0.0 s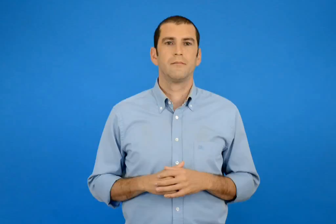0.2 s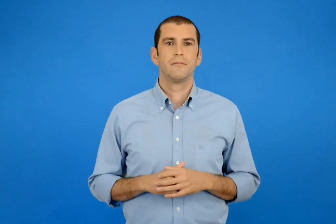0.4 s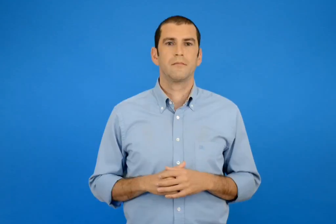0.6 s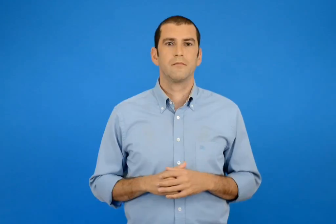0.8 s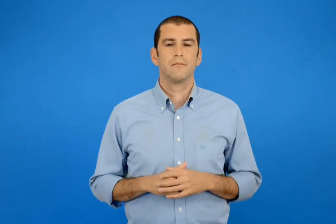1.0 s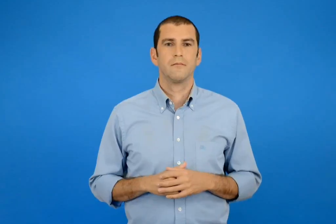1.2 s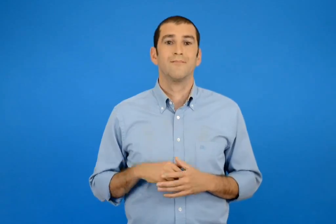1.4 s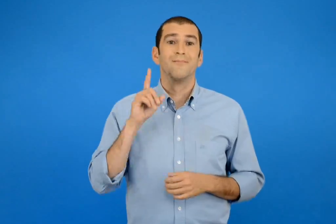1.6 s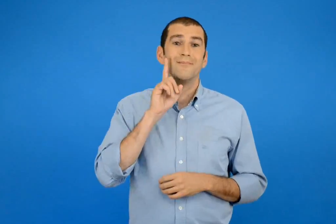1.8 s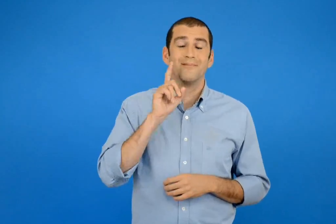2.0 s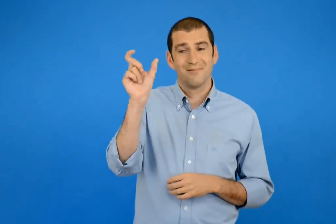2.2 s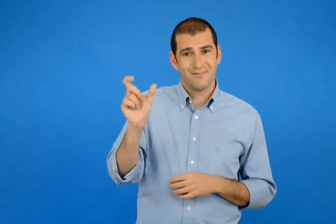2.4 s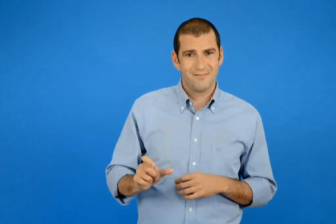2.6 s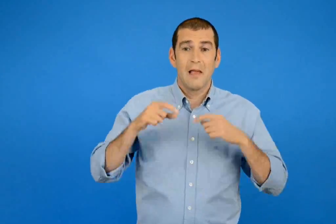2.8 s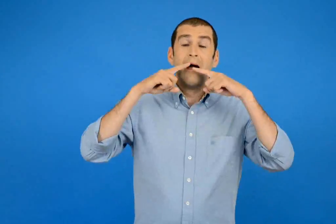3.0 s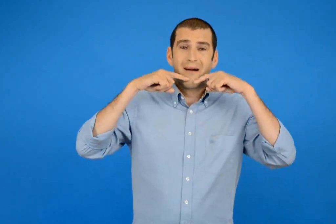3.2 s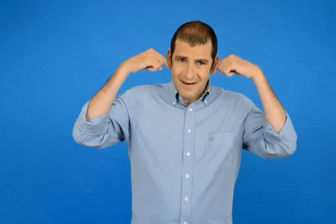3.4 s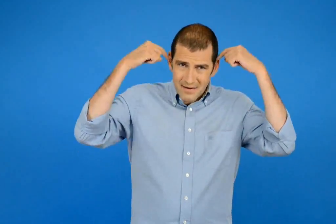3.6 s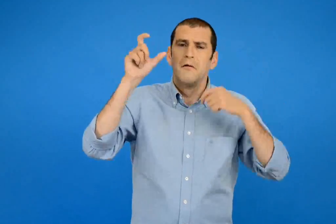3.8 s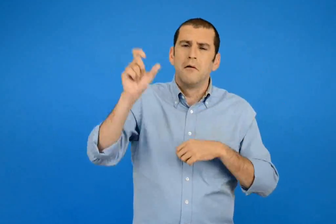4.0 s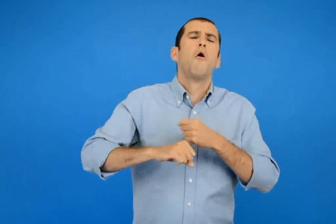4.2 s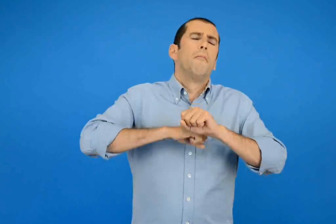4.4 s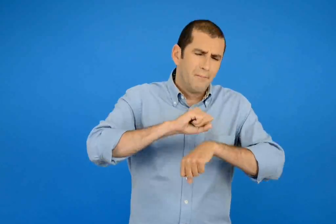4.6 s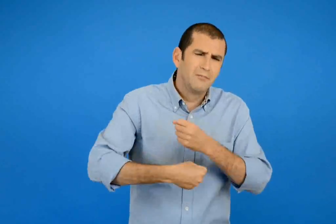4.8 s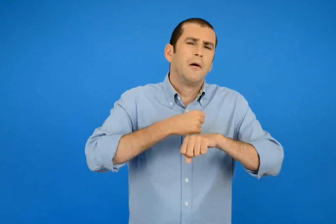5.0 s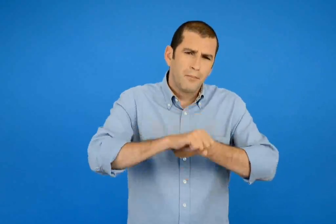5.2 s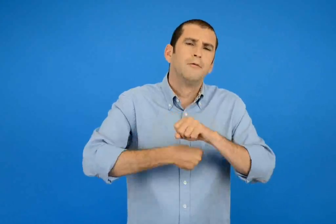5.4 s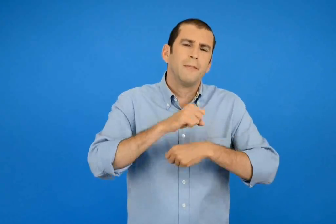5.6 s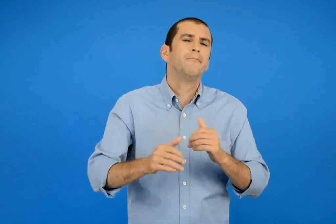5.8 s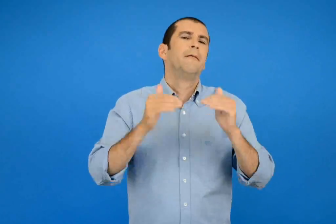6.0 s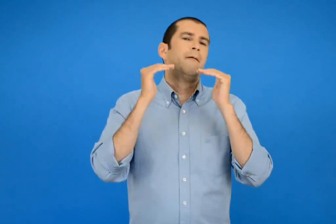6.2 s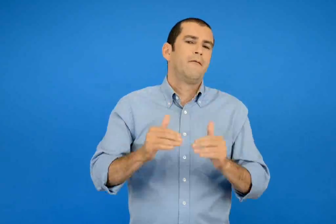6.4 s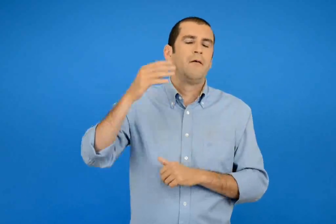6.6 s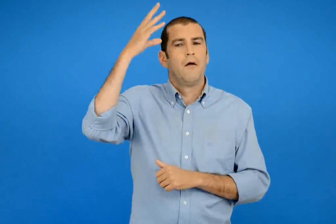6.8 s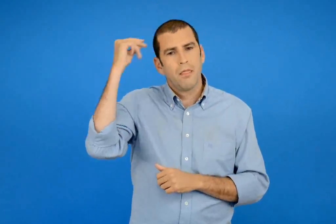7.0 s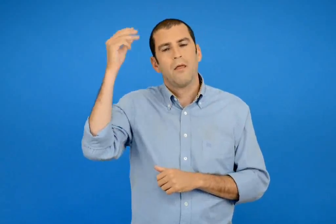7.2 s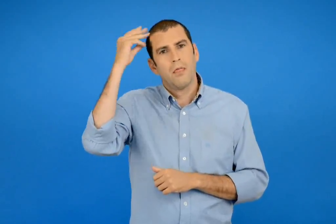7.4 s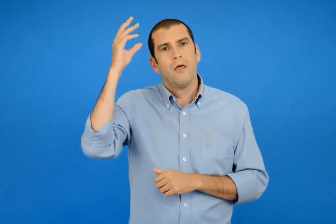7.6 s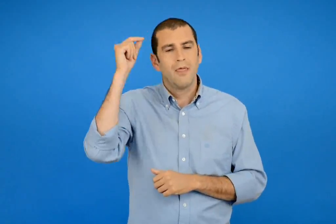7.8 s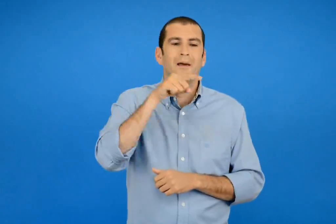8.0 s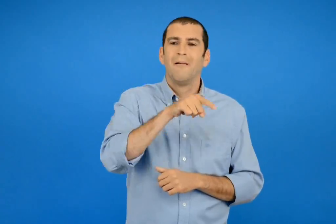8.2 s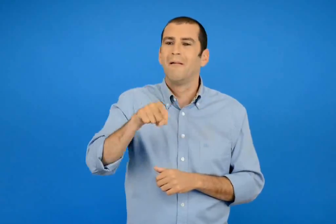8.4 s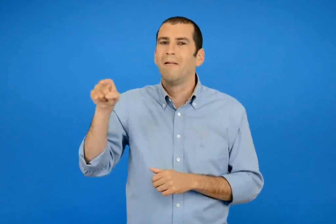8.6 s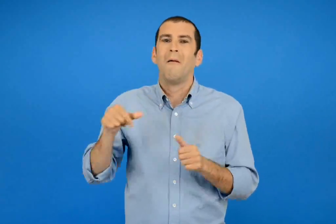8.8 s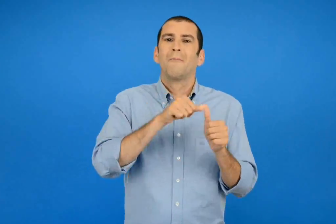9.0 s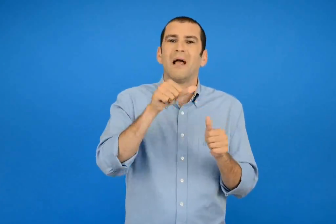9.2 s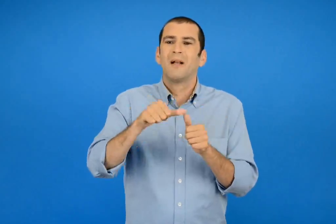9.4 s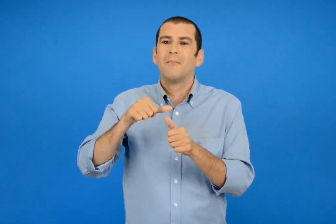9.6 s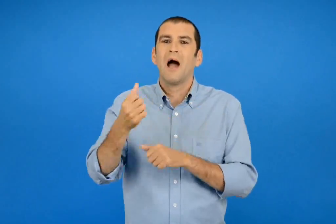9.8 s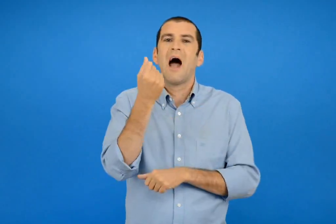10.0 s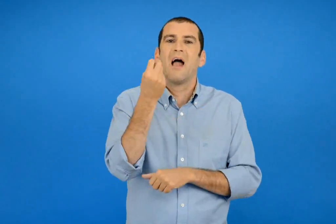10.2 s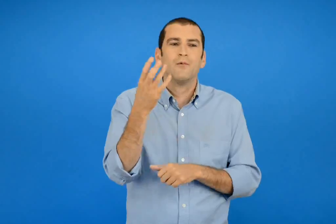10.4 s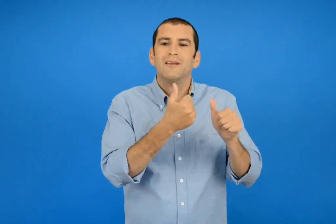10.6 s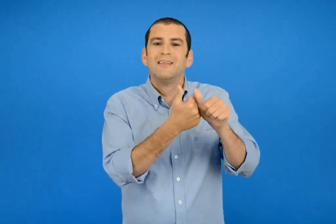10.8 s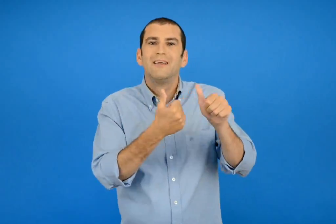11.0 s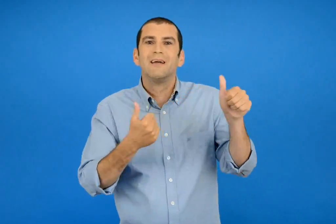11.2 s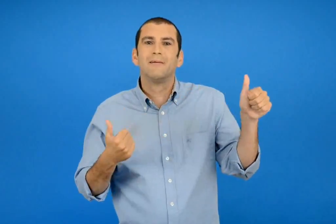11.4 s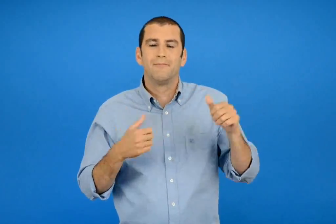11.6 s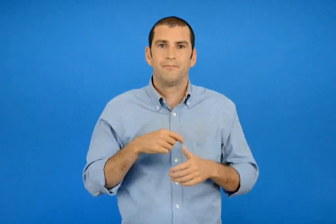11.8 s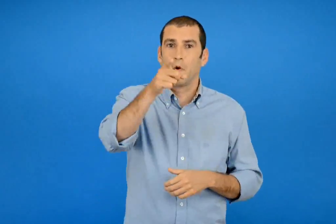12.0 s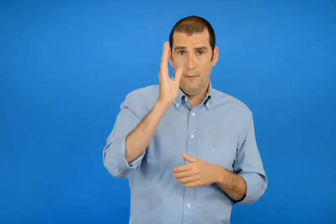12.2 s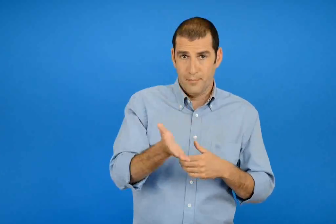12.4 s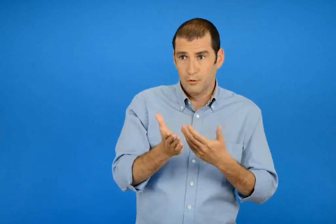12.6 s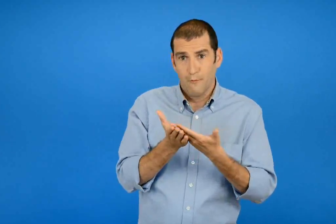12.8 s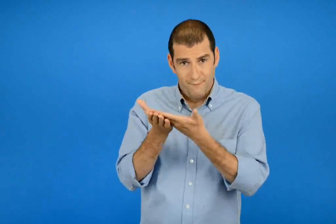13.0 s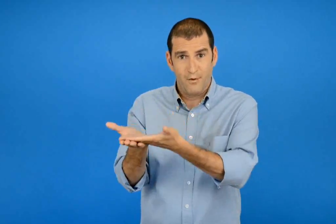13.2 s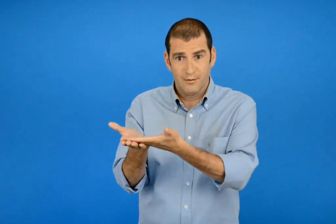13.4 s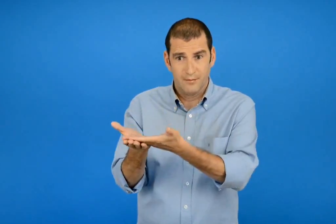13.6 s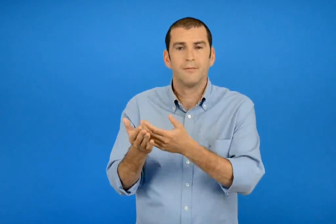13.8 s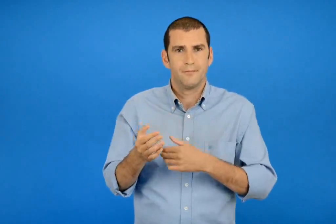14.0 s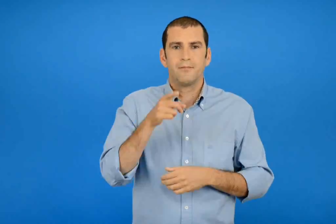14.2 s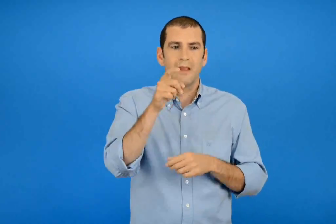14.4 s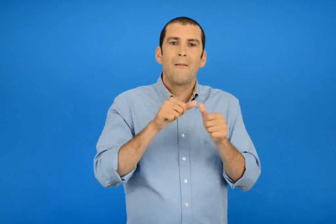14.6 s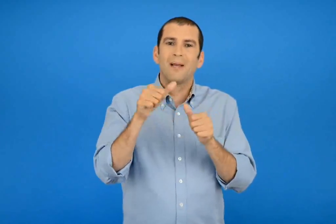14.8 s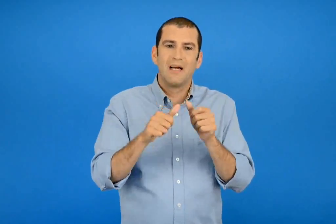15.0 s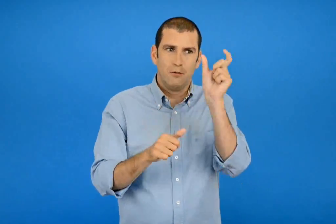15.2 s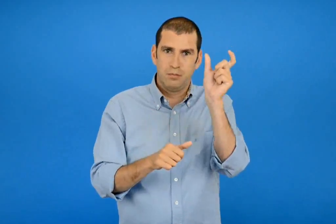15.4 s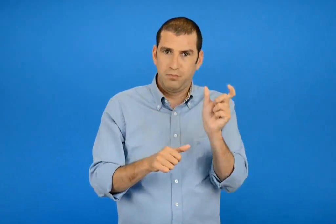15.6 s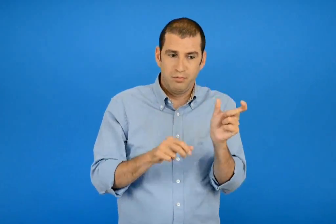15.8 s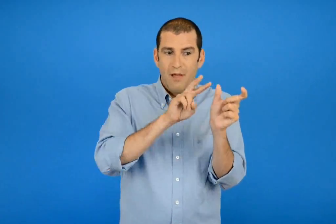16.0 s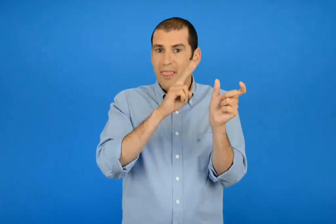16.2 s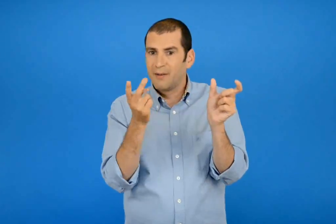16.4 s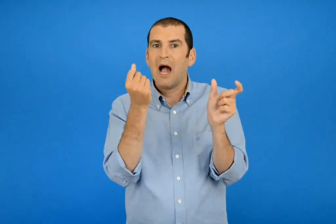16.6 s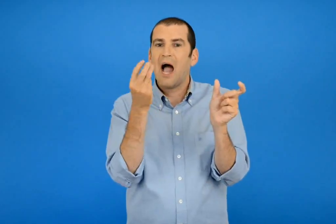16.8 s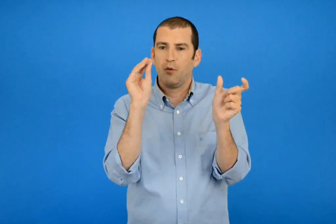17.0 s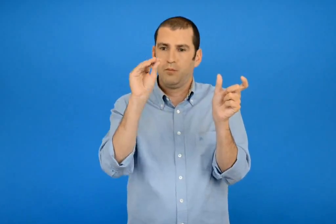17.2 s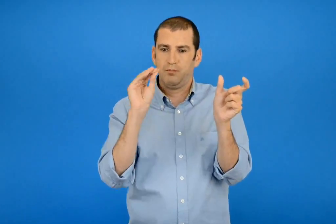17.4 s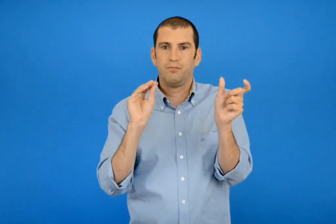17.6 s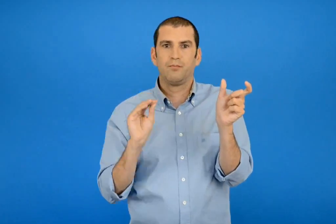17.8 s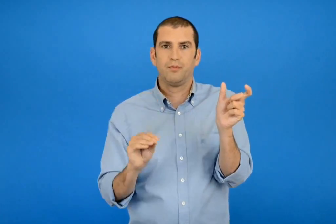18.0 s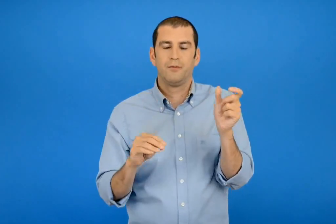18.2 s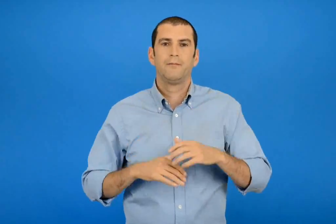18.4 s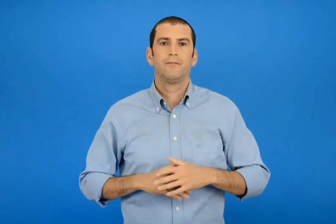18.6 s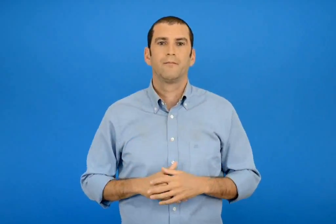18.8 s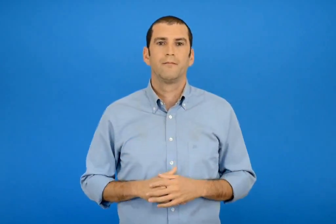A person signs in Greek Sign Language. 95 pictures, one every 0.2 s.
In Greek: όσο και να προσπαθεί η χαρά δυσκολεύεται να μάθει τη σειρά του κάθε μηνά μπορείς να τη βοηθήσεις ; γράψε διπλά σε κάθε μηνά τον αριθμό του
